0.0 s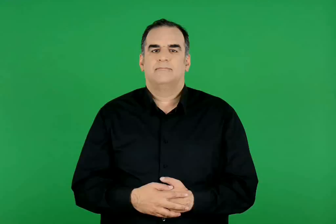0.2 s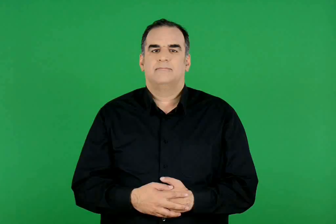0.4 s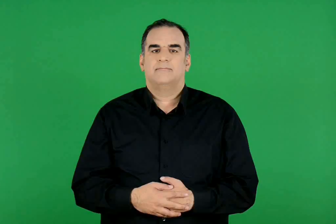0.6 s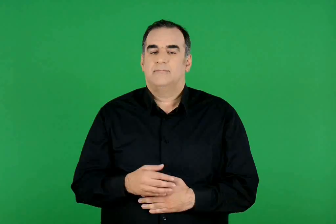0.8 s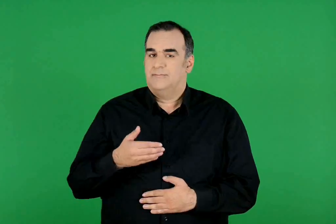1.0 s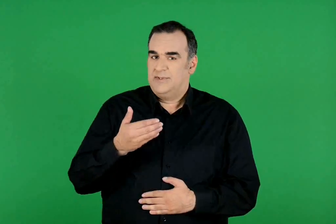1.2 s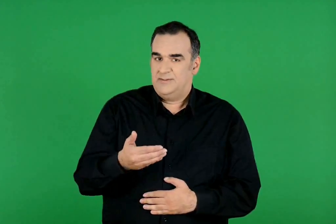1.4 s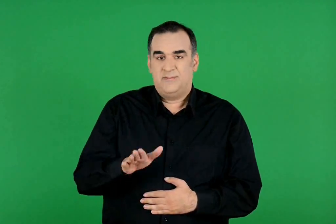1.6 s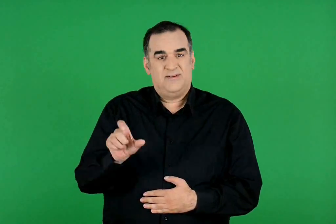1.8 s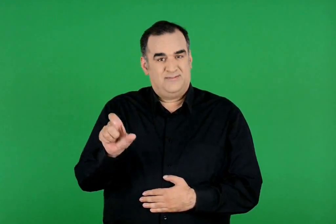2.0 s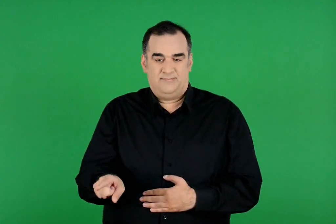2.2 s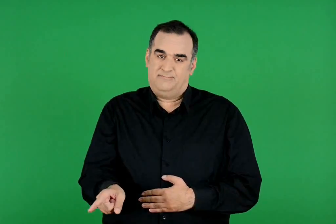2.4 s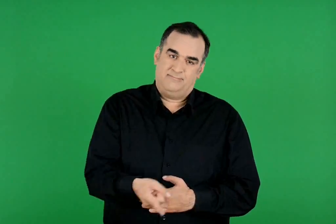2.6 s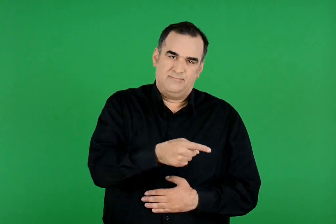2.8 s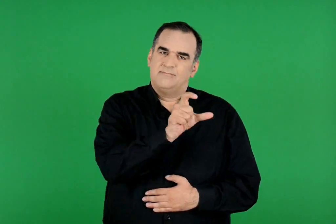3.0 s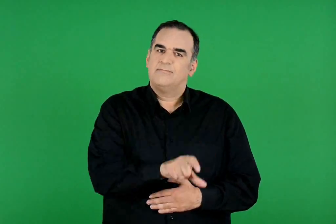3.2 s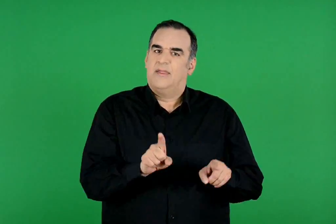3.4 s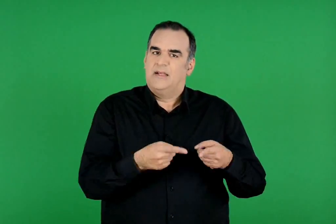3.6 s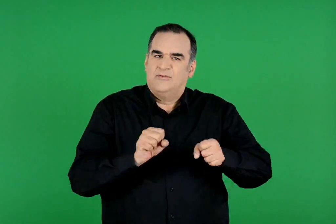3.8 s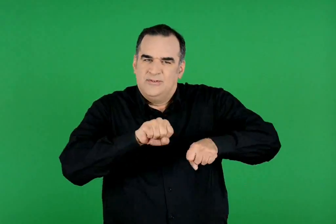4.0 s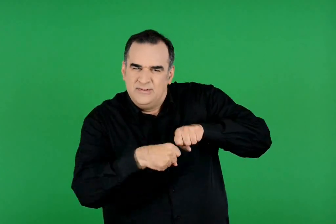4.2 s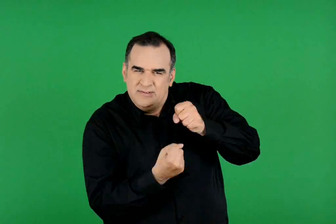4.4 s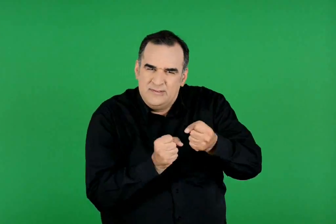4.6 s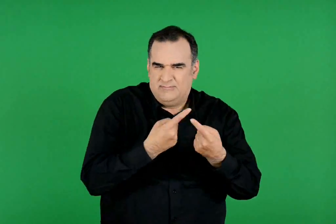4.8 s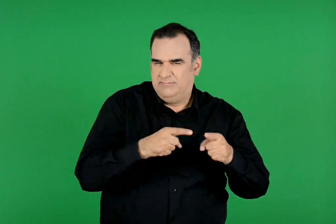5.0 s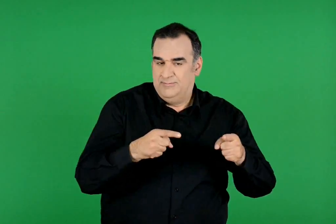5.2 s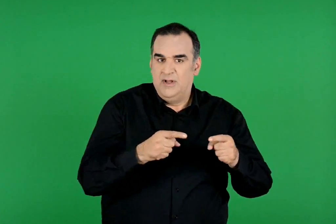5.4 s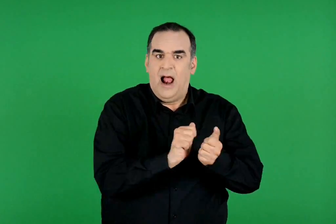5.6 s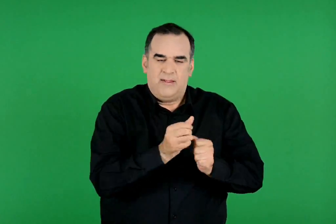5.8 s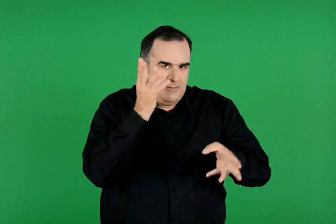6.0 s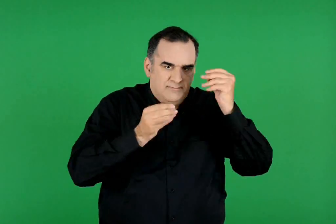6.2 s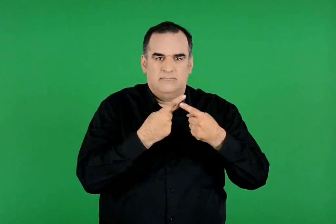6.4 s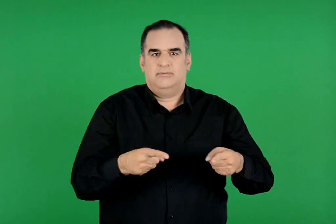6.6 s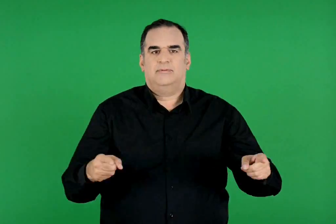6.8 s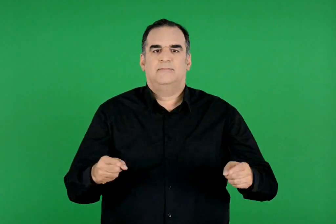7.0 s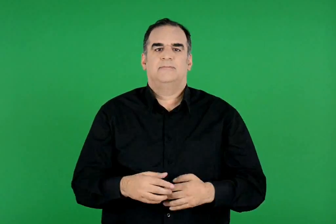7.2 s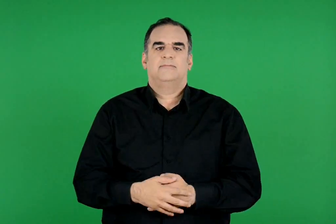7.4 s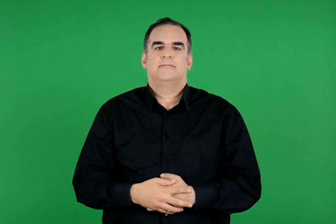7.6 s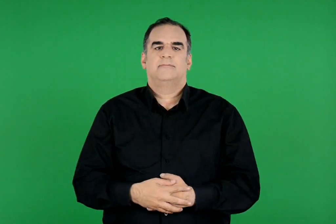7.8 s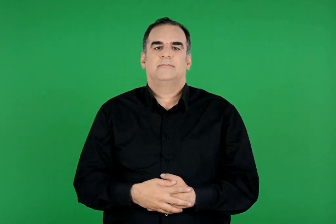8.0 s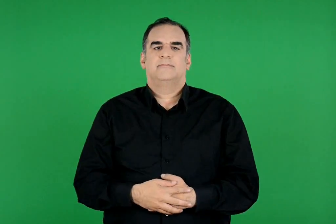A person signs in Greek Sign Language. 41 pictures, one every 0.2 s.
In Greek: αργότερα , στέλνουν το παιδί στον παιδοτρίβη για τα αθλήματα
